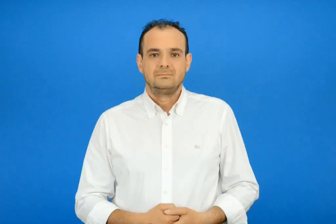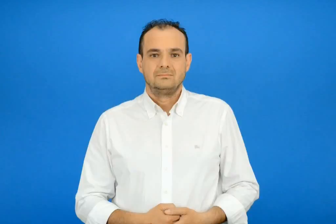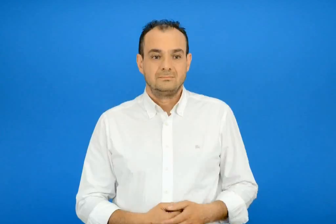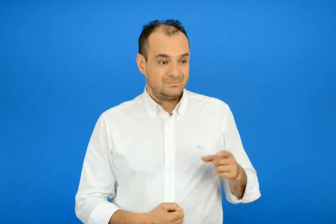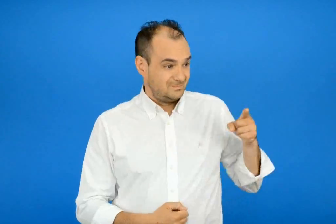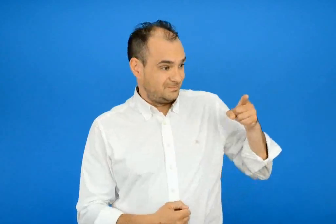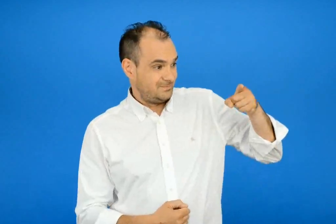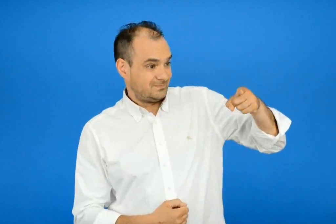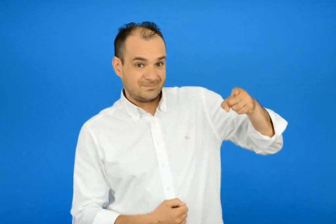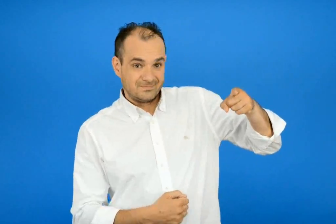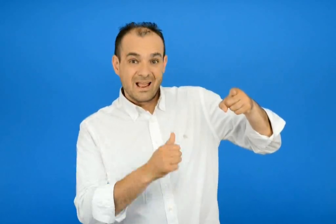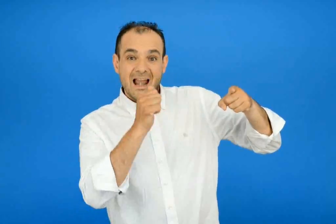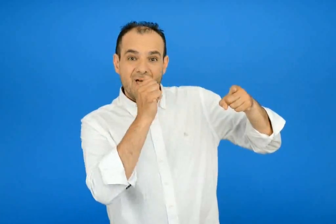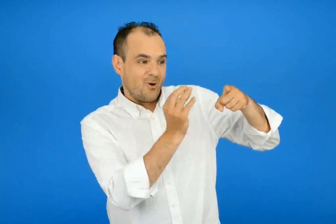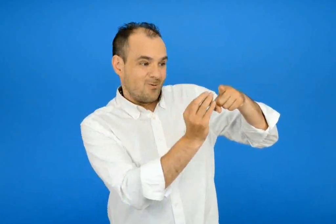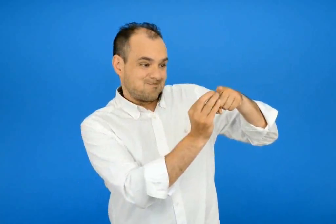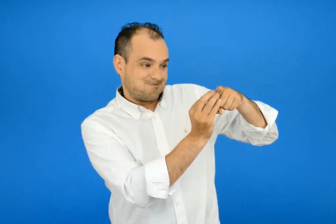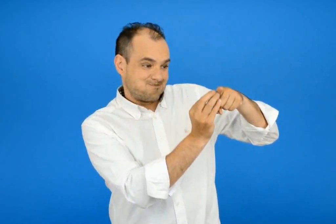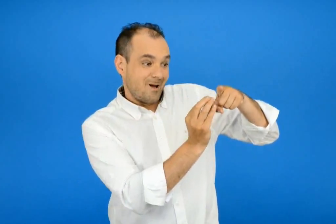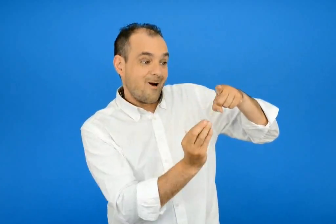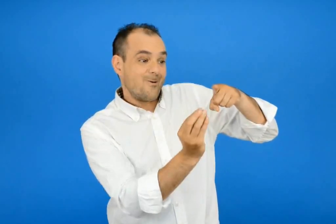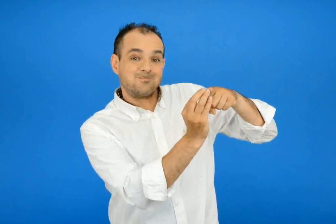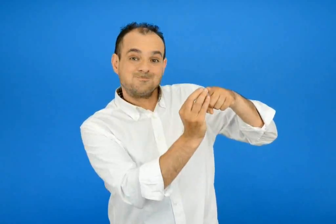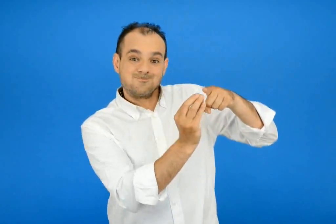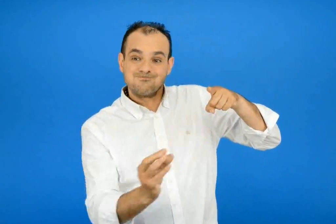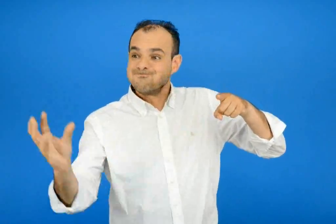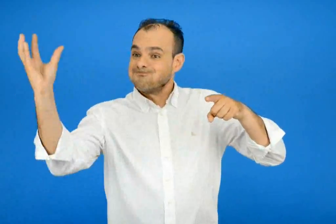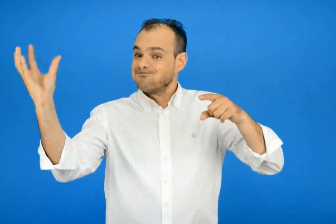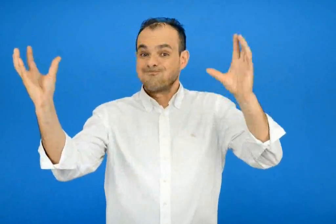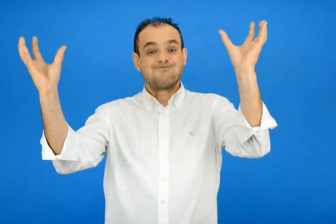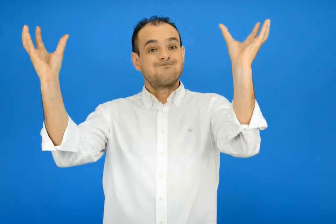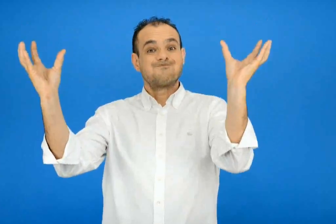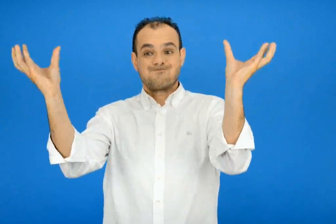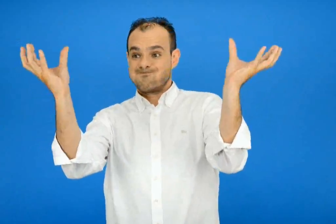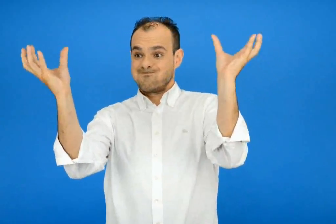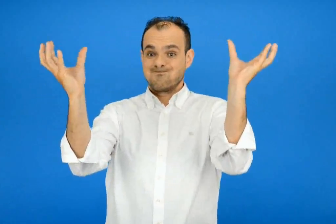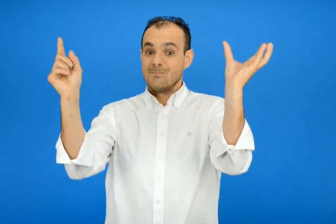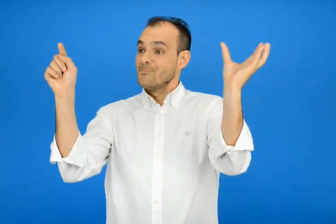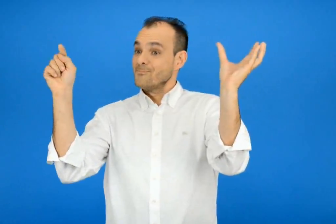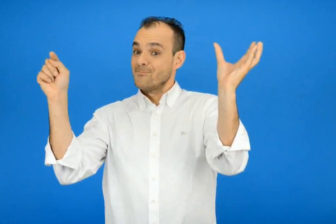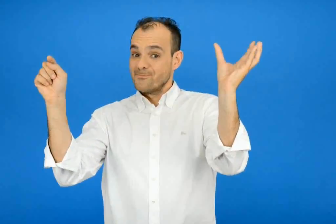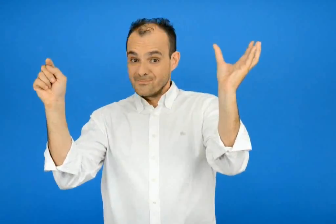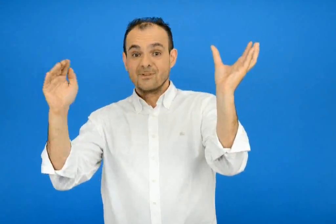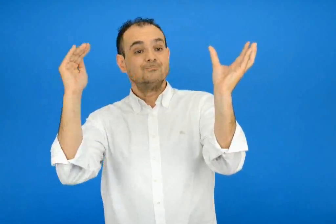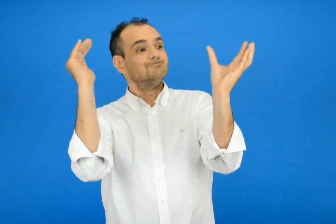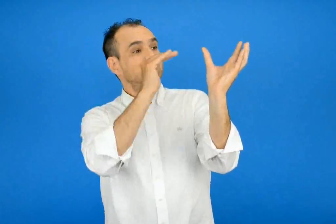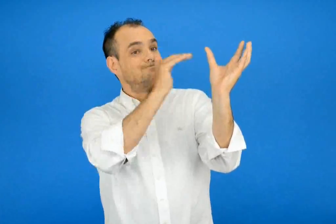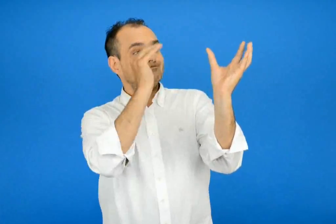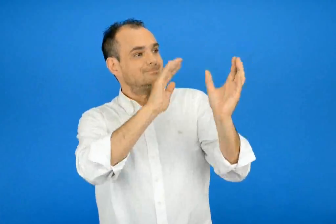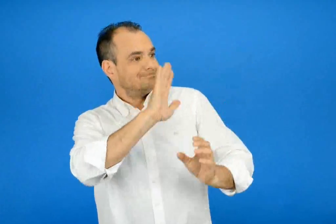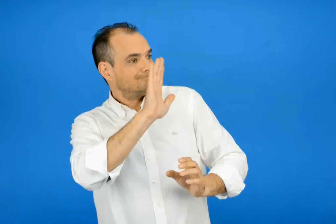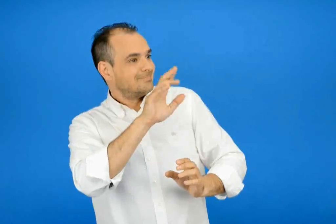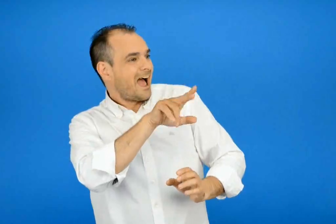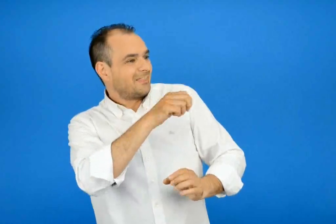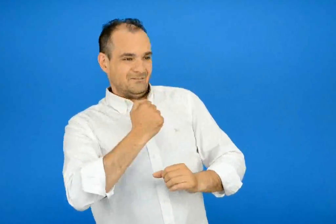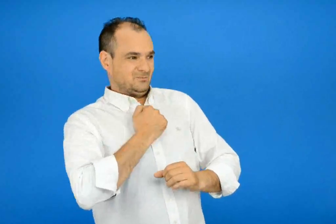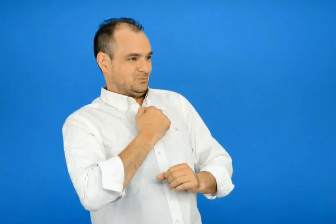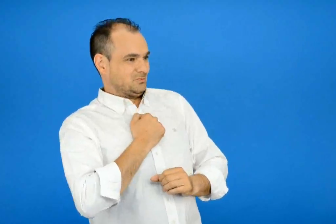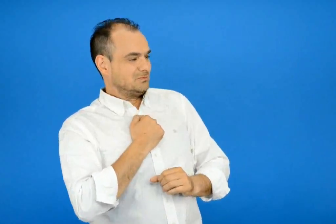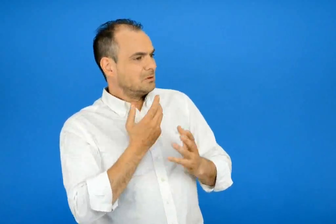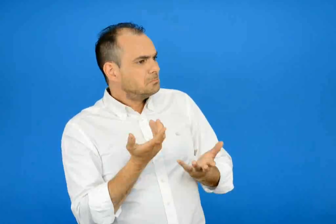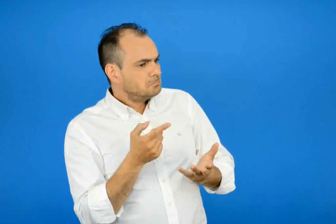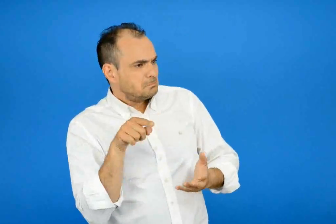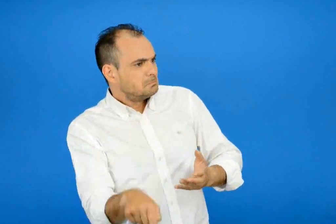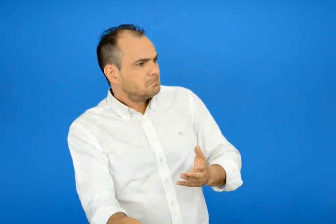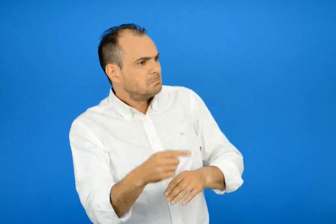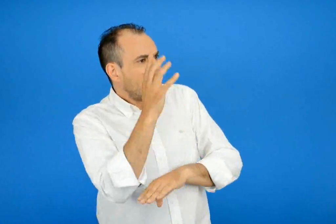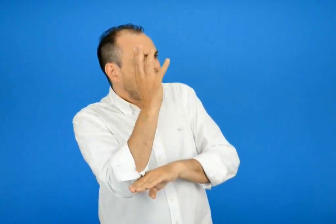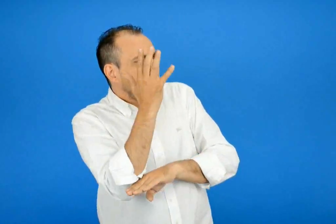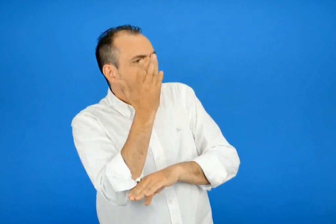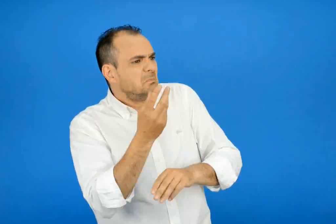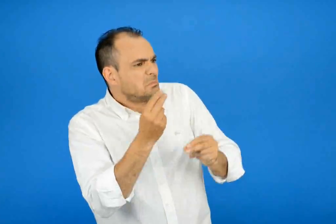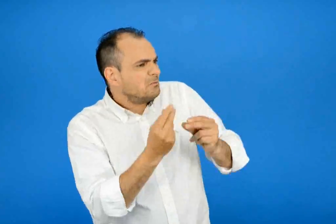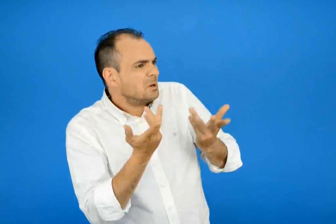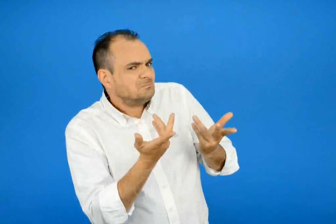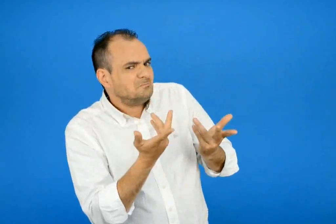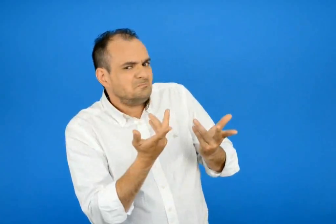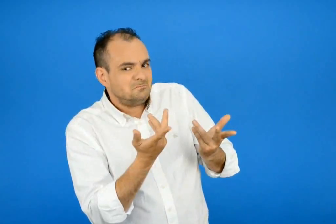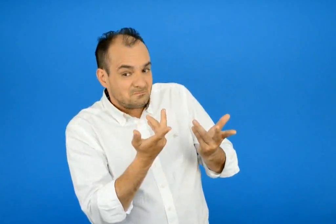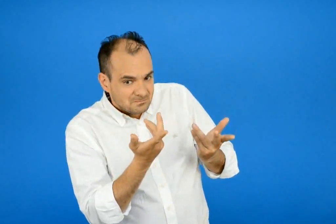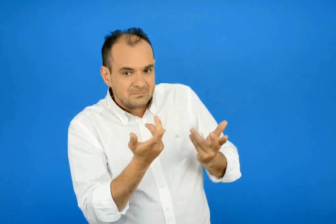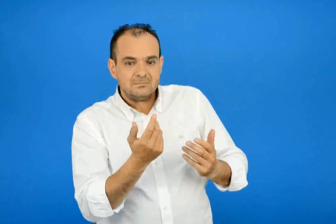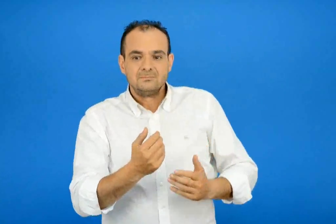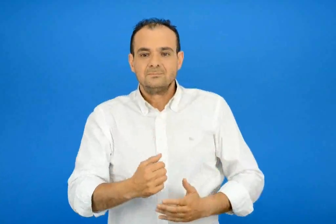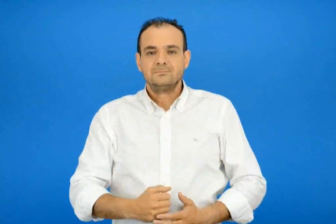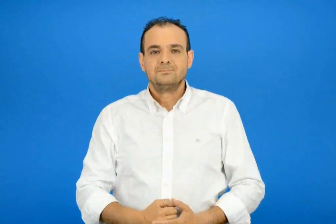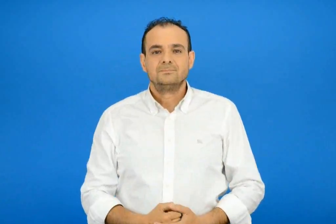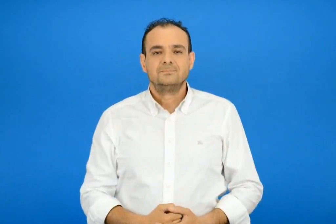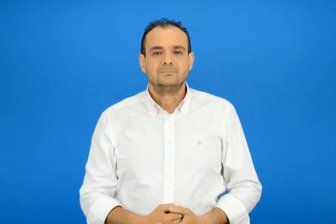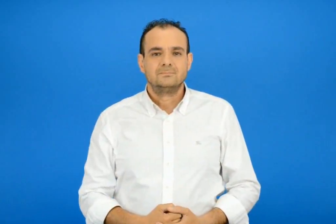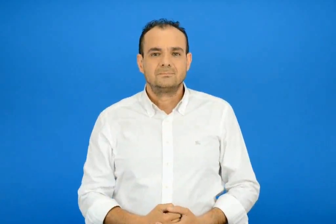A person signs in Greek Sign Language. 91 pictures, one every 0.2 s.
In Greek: τι έχει αδελφούλα μου το δεντράκι ; ρώτησε μια δεύτερη δροσοσταλίδα που κρεμόταν λίγο πιο πέρα
